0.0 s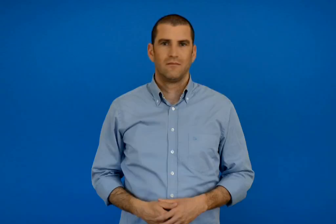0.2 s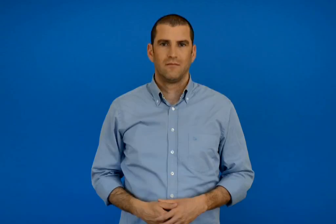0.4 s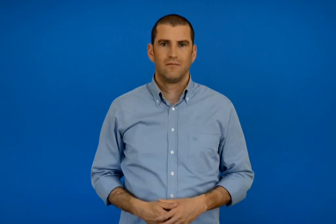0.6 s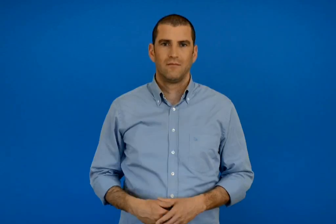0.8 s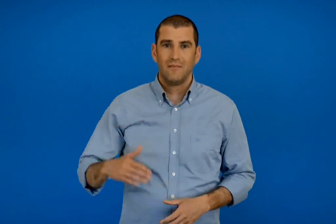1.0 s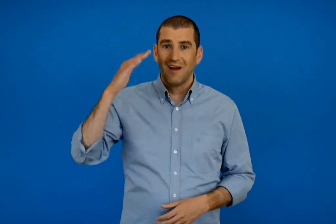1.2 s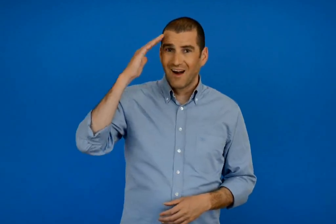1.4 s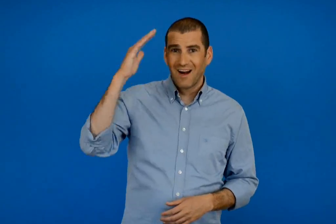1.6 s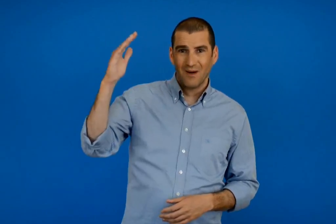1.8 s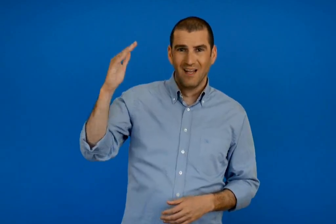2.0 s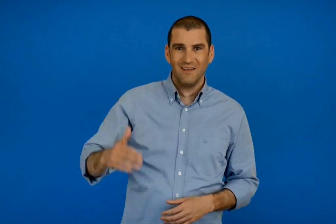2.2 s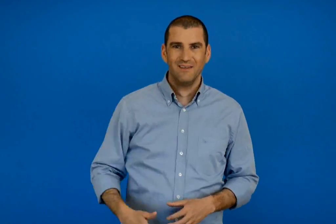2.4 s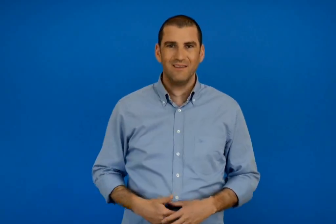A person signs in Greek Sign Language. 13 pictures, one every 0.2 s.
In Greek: καλημέρα
